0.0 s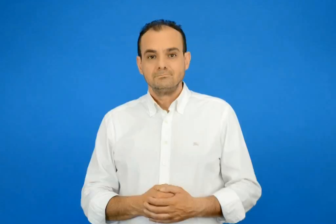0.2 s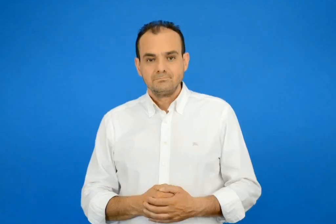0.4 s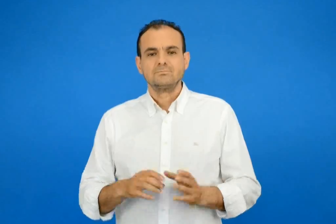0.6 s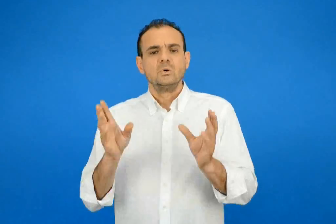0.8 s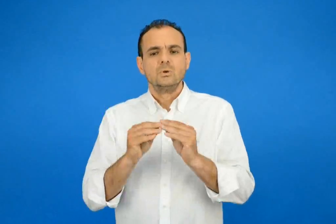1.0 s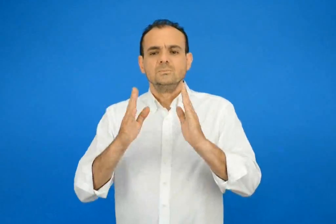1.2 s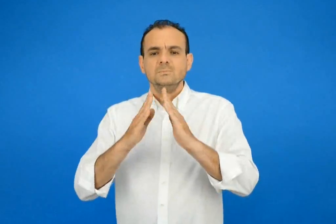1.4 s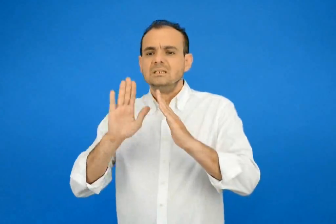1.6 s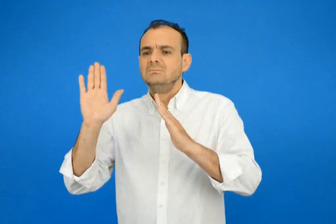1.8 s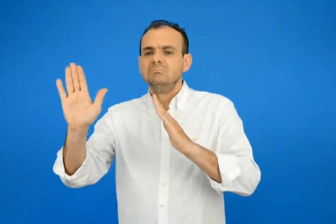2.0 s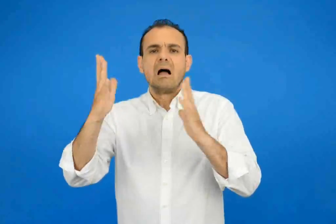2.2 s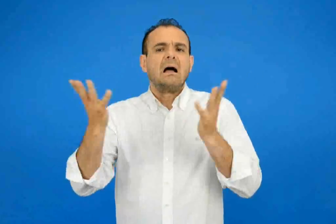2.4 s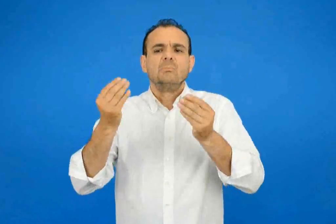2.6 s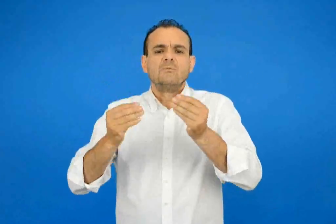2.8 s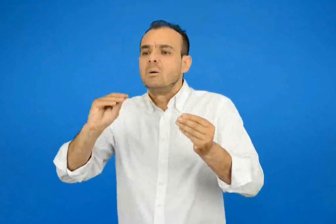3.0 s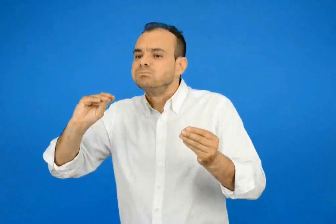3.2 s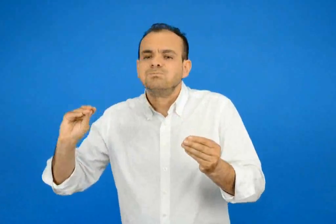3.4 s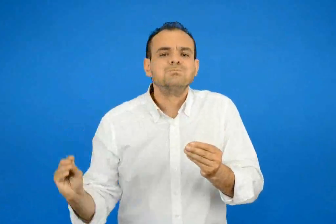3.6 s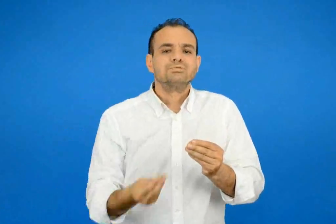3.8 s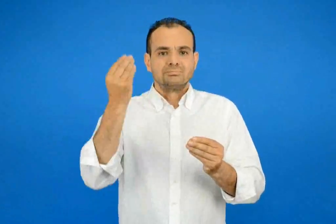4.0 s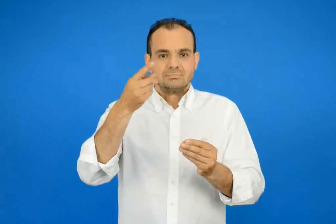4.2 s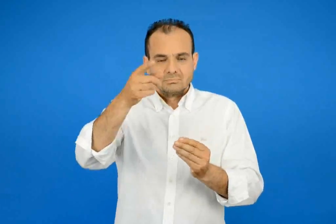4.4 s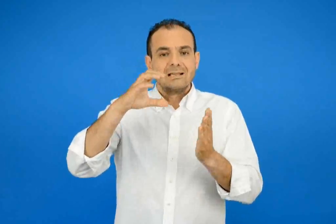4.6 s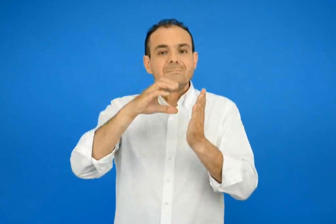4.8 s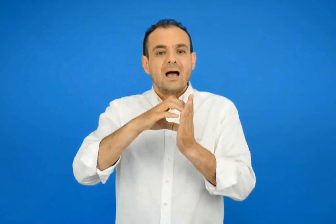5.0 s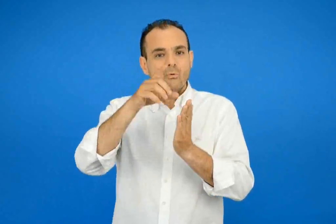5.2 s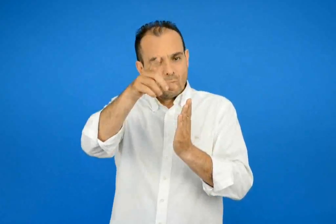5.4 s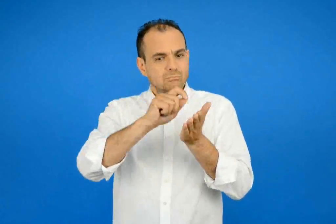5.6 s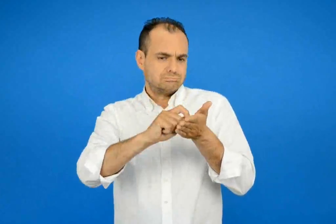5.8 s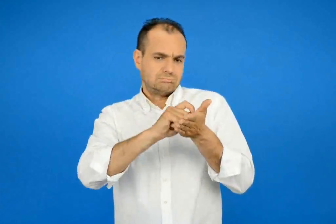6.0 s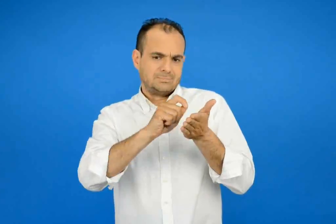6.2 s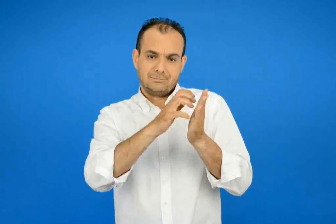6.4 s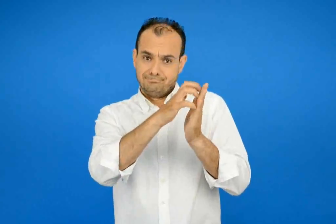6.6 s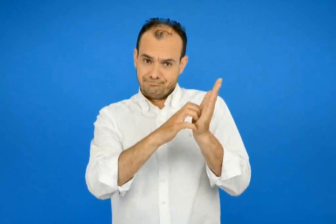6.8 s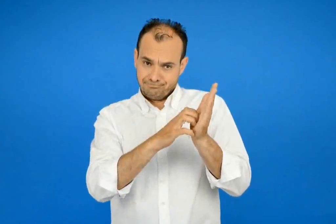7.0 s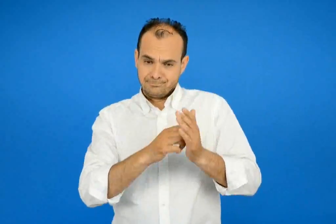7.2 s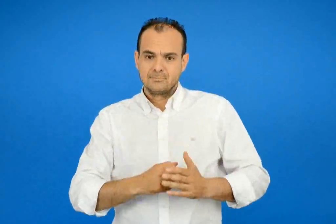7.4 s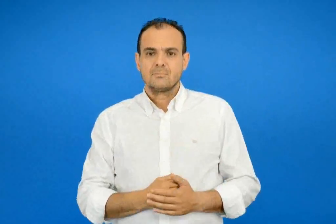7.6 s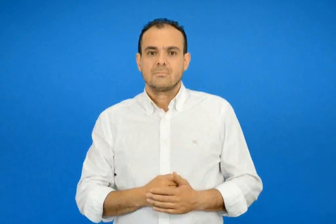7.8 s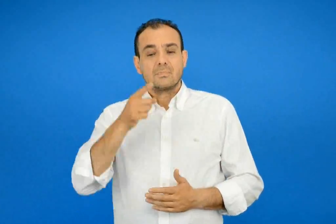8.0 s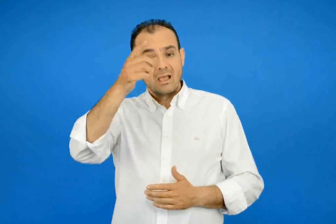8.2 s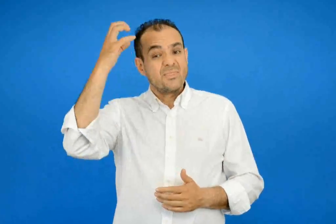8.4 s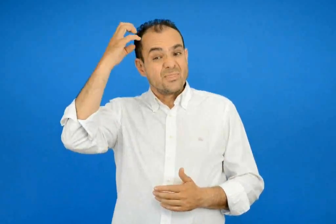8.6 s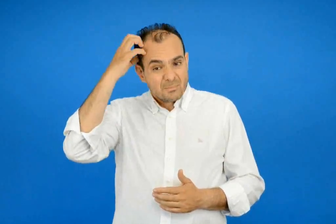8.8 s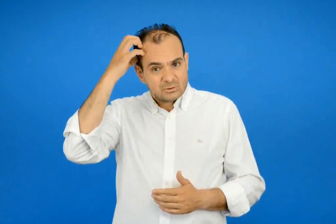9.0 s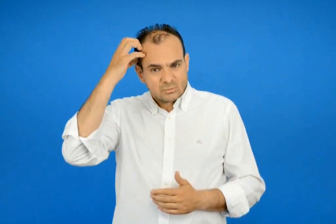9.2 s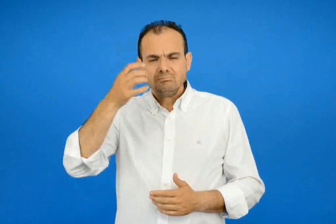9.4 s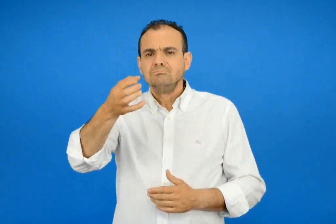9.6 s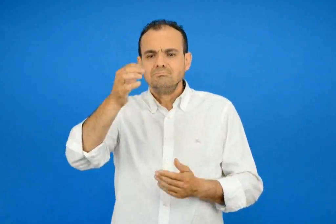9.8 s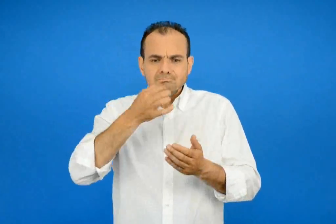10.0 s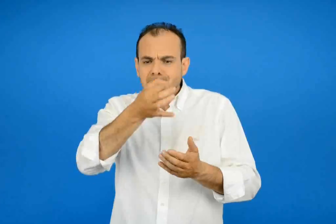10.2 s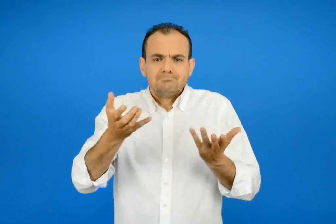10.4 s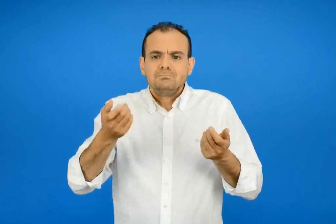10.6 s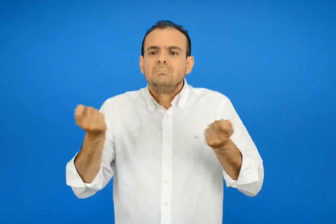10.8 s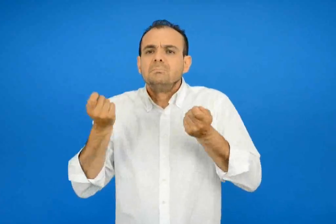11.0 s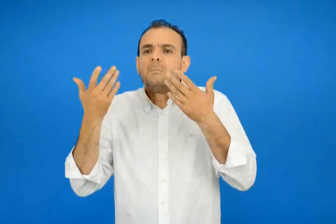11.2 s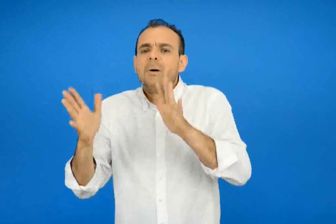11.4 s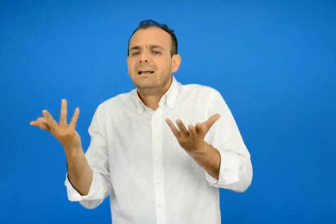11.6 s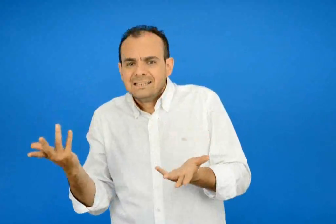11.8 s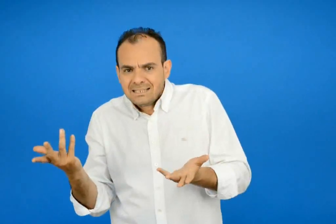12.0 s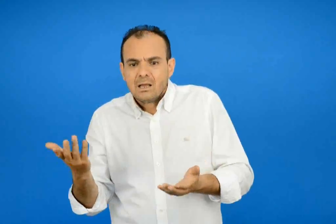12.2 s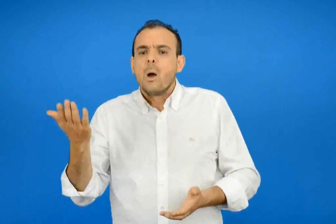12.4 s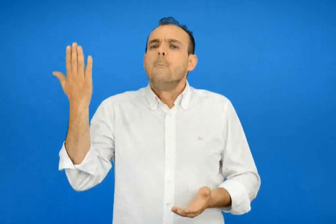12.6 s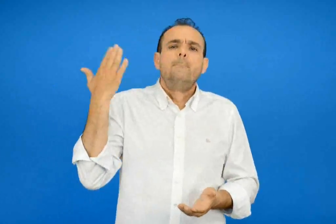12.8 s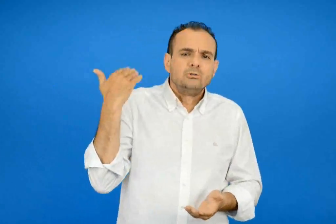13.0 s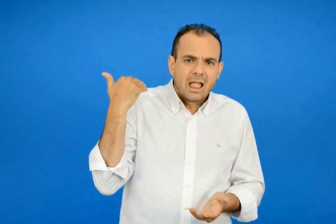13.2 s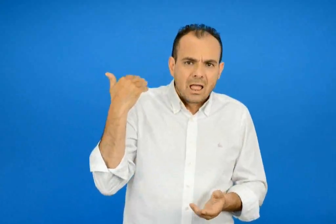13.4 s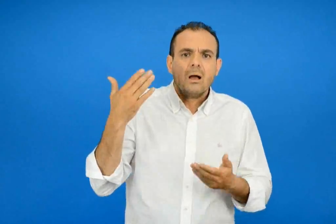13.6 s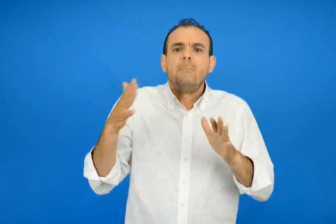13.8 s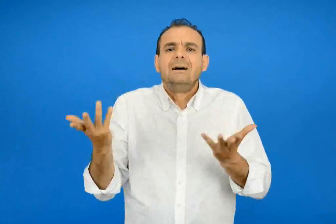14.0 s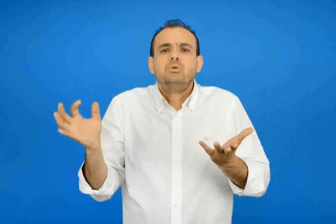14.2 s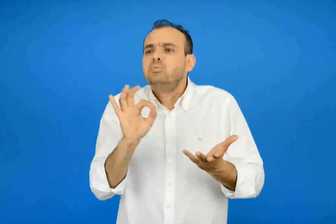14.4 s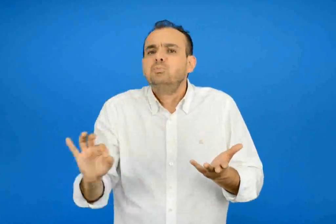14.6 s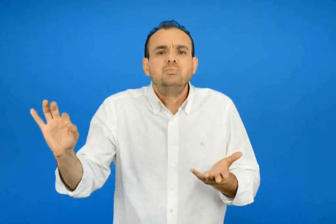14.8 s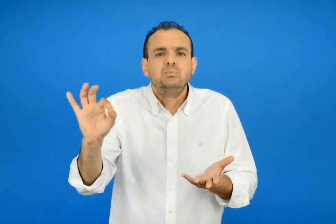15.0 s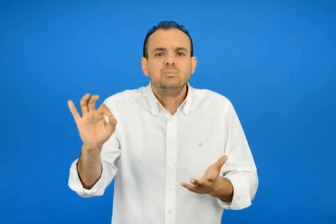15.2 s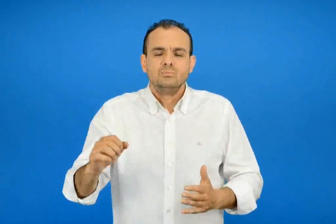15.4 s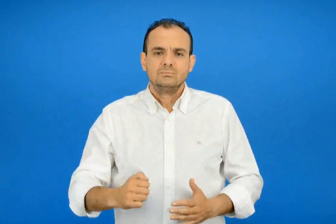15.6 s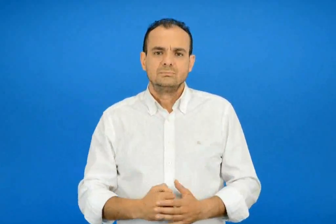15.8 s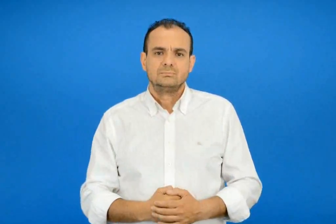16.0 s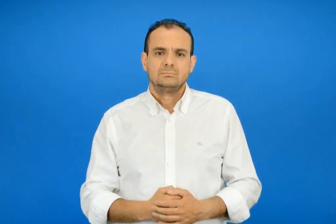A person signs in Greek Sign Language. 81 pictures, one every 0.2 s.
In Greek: γράψε ένα κείμενο για ένα γεγονός που συνέβη στη γειτονιά σου θυμήσου να πεις τι έγινε ποτέ και που έγινε
